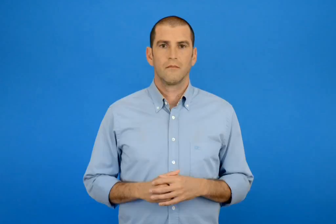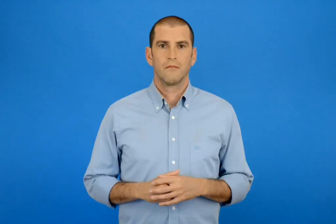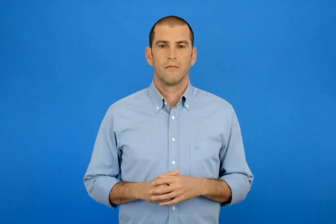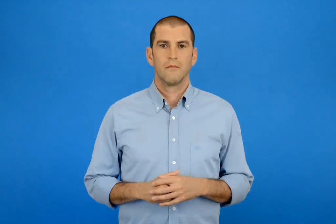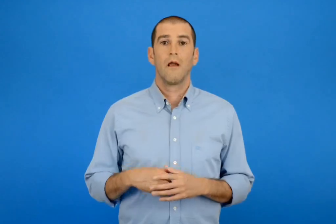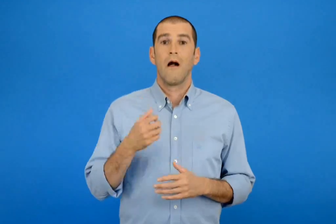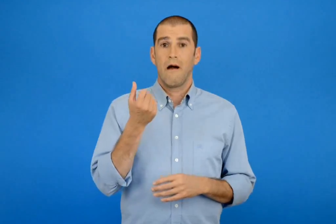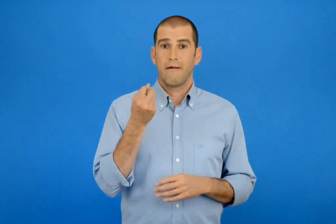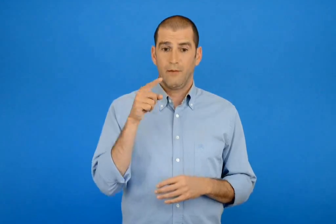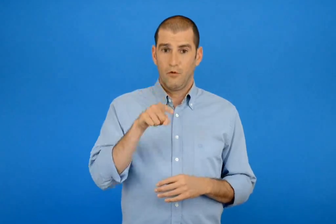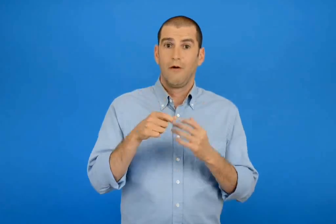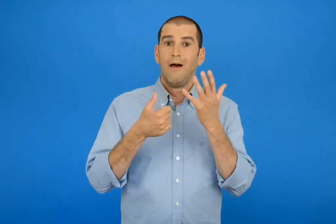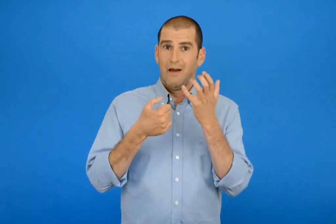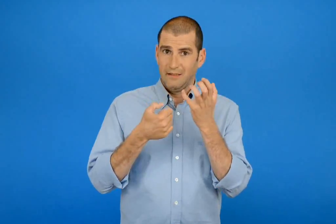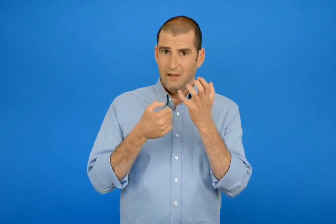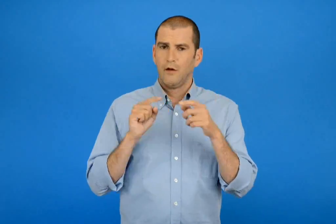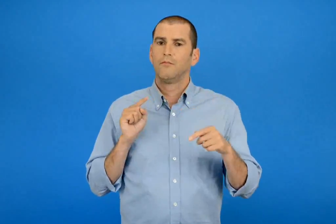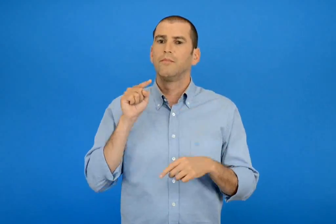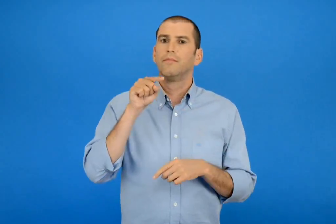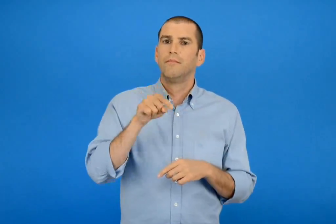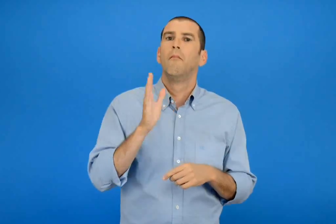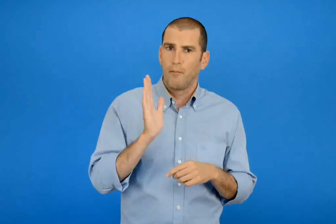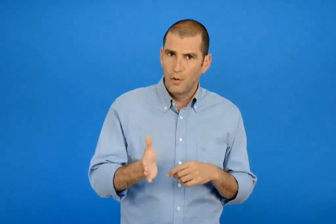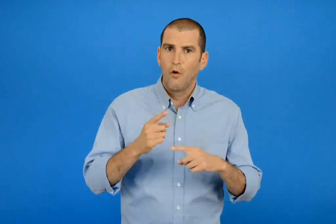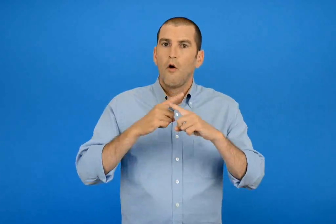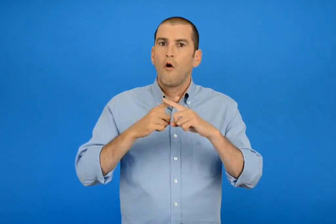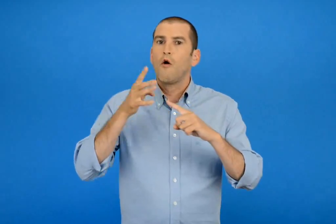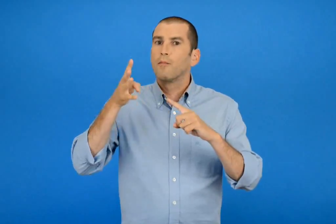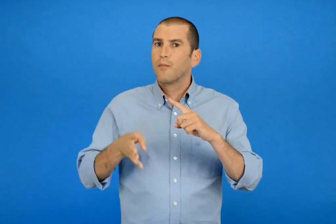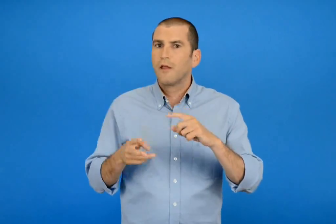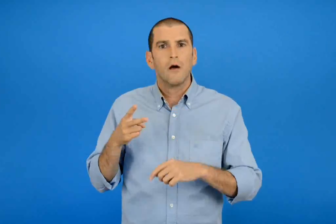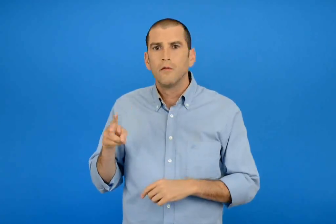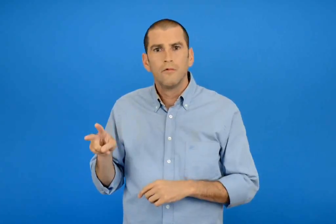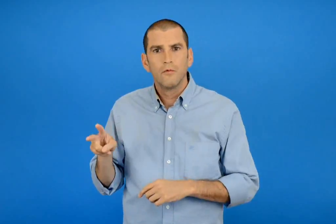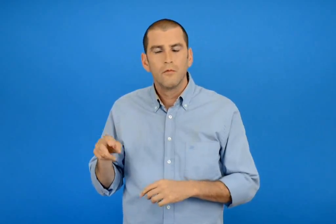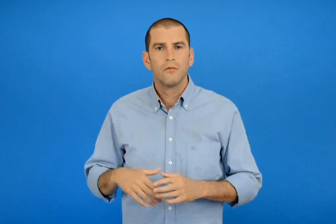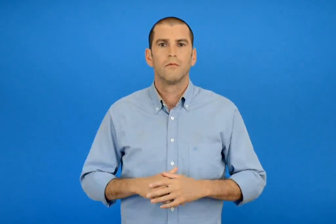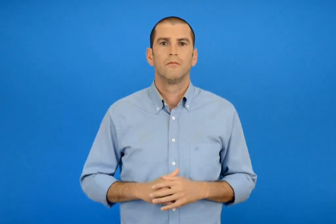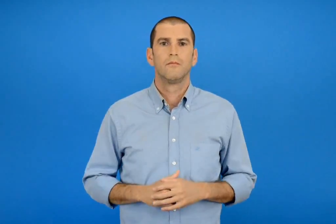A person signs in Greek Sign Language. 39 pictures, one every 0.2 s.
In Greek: στο 60 μπορώ να φτάσω με την προπαίδεια
